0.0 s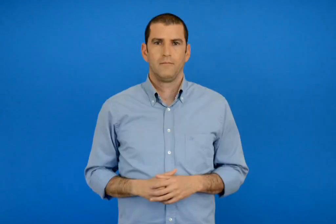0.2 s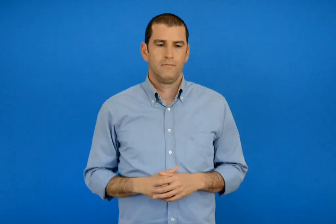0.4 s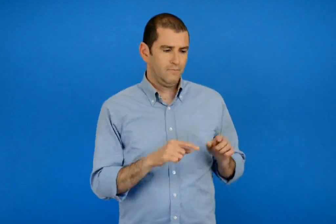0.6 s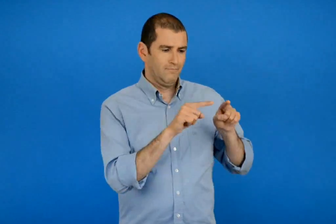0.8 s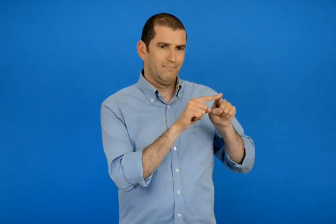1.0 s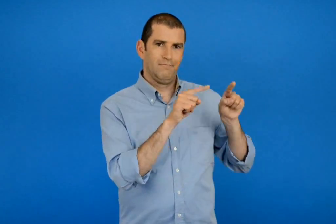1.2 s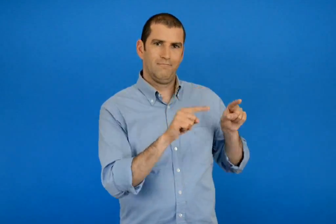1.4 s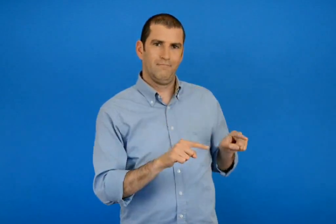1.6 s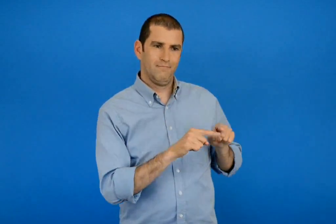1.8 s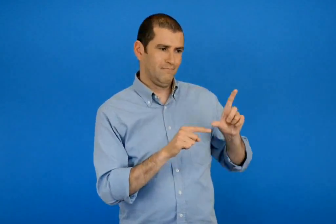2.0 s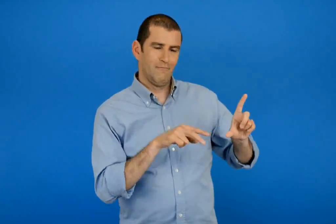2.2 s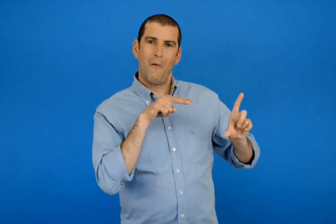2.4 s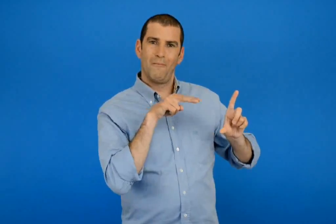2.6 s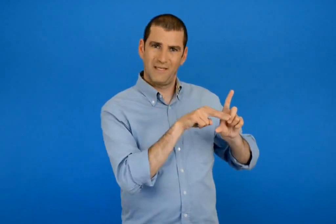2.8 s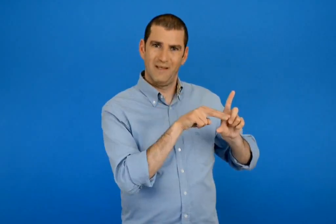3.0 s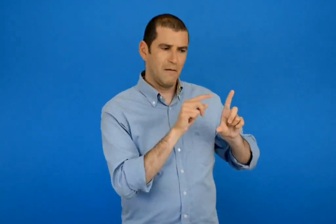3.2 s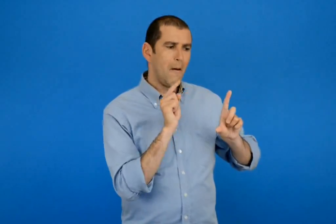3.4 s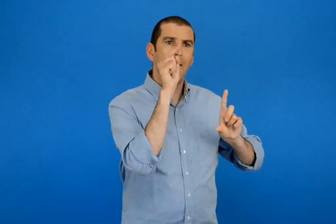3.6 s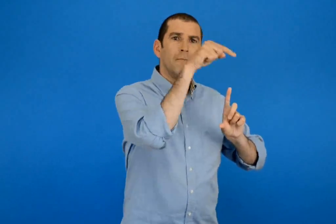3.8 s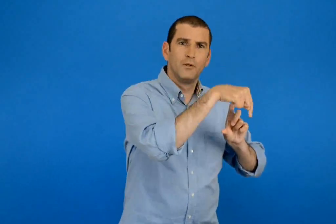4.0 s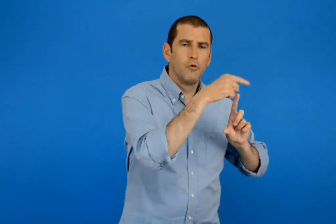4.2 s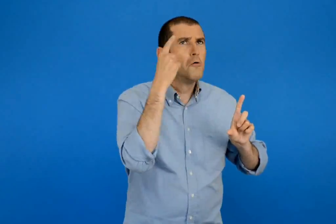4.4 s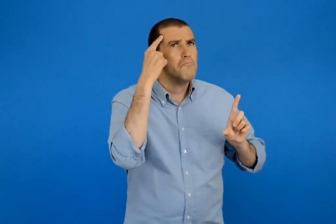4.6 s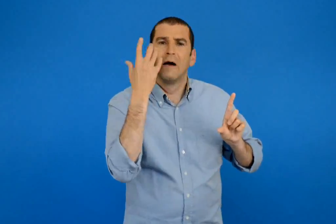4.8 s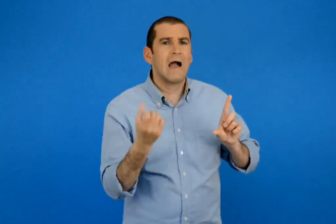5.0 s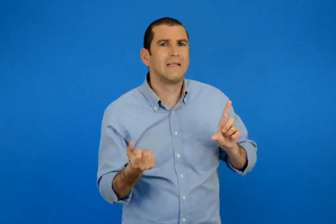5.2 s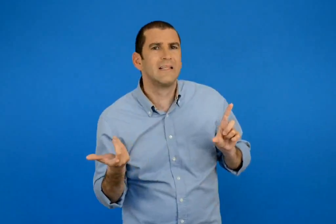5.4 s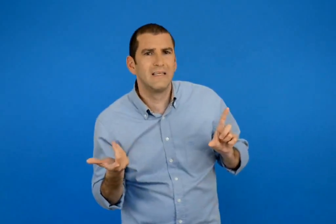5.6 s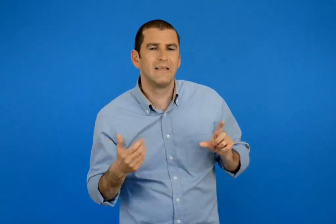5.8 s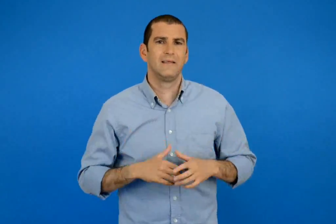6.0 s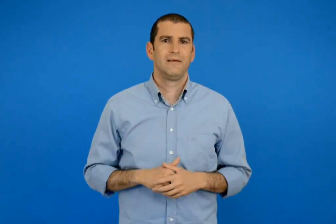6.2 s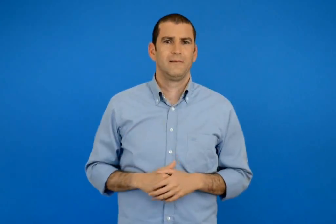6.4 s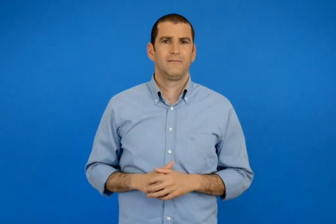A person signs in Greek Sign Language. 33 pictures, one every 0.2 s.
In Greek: τι νομίζουμε ότι υπάρχει πίσω από την πρίζα ;
